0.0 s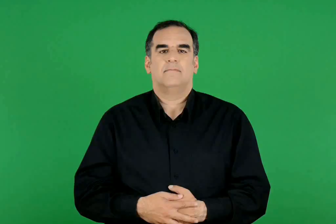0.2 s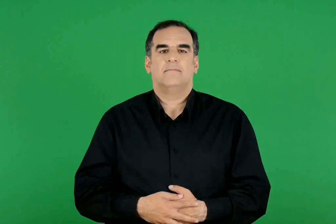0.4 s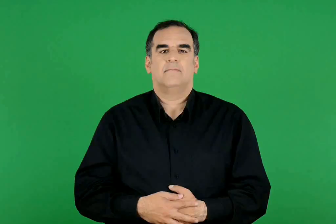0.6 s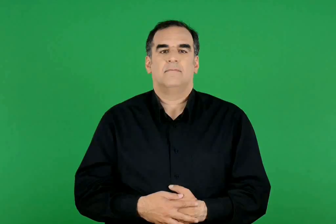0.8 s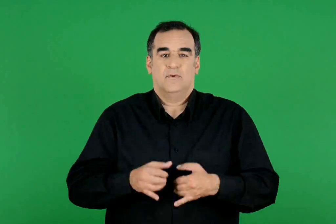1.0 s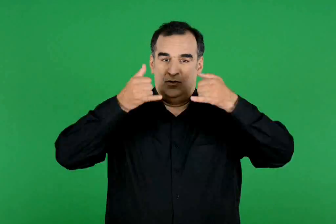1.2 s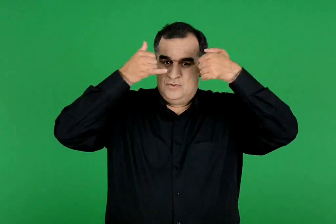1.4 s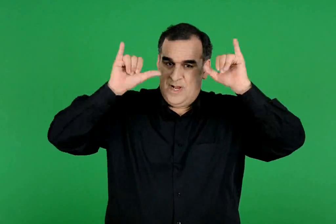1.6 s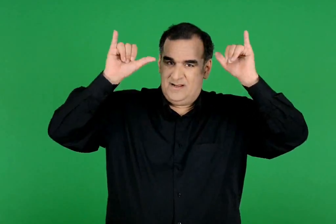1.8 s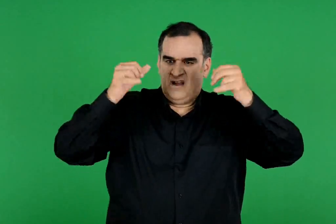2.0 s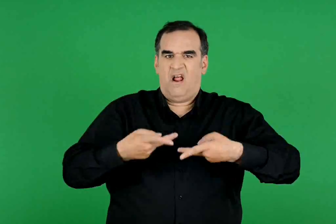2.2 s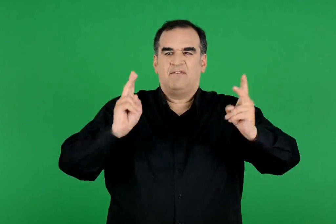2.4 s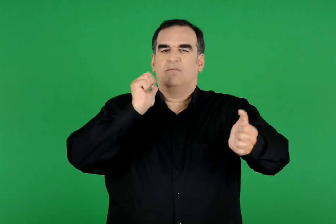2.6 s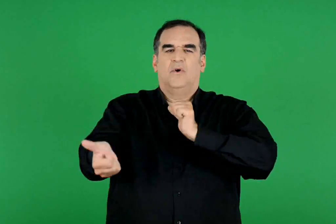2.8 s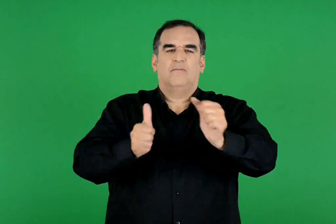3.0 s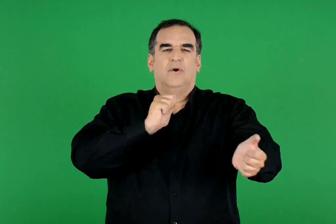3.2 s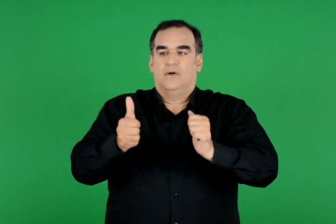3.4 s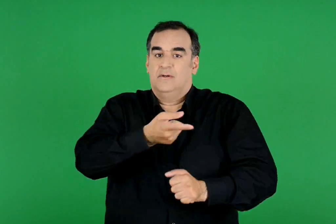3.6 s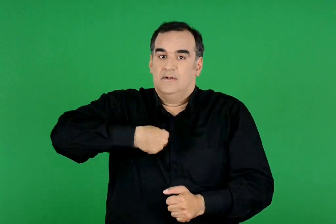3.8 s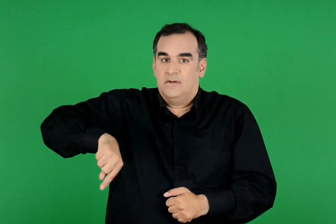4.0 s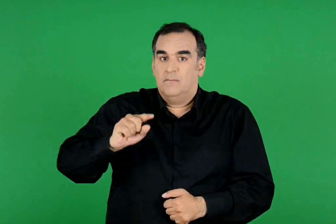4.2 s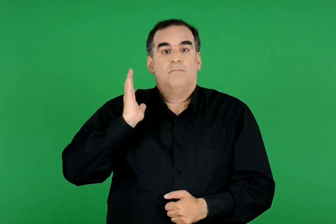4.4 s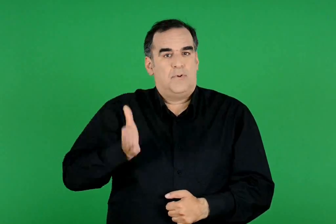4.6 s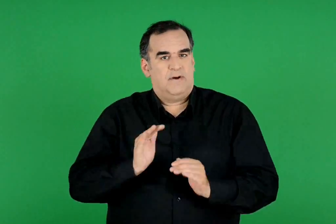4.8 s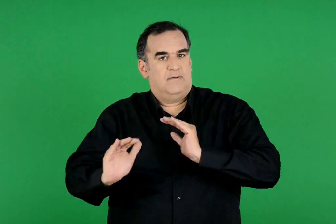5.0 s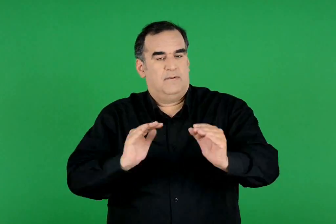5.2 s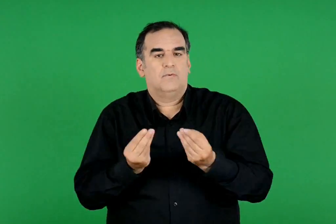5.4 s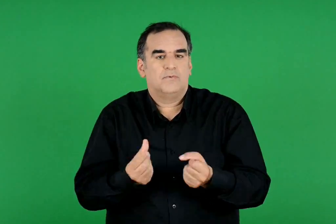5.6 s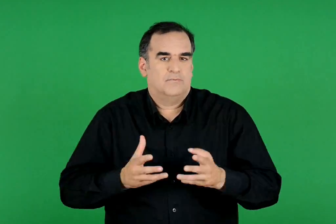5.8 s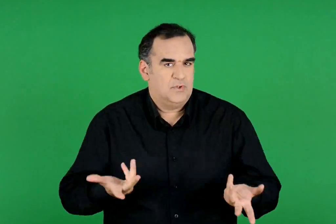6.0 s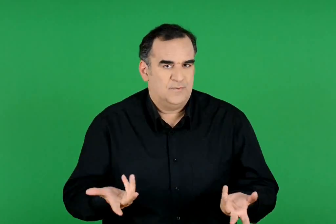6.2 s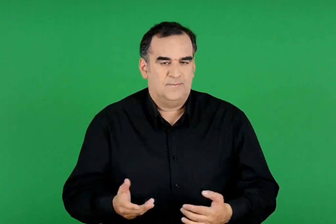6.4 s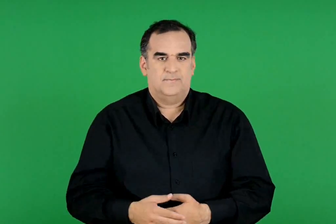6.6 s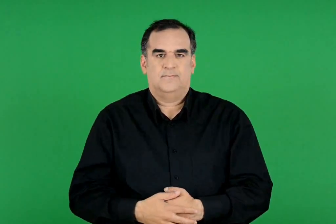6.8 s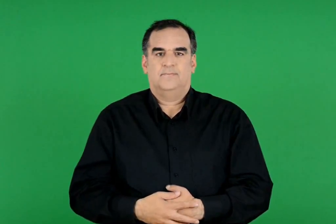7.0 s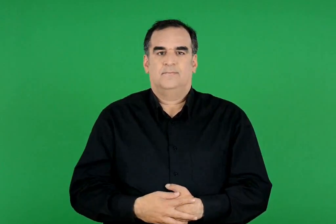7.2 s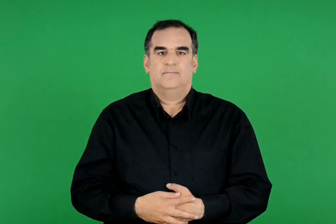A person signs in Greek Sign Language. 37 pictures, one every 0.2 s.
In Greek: να φροντίσουμε για τα αδέσποτα ζώα ;
